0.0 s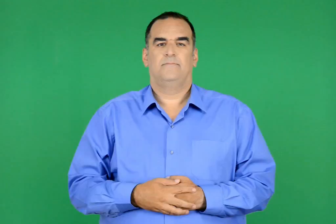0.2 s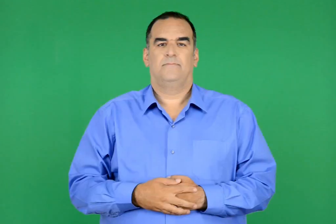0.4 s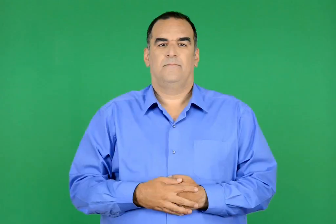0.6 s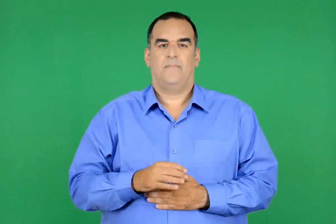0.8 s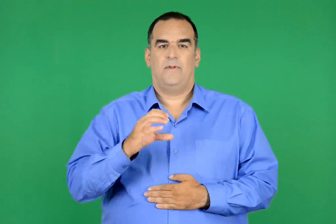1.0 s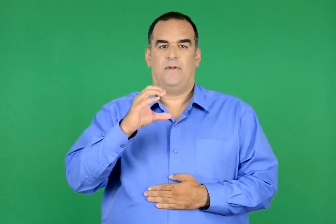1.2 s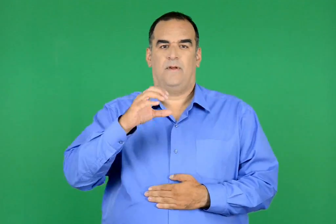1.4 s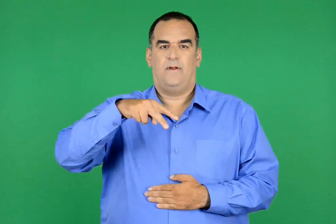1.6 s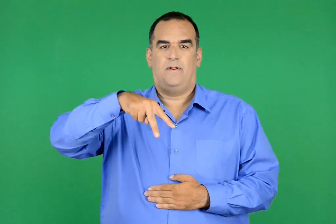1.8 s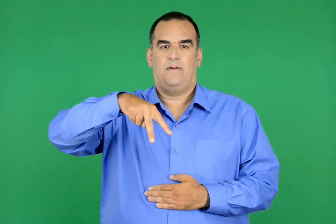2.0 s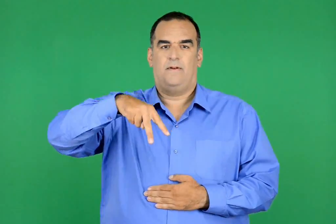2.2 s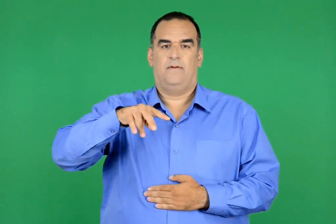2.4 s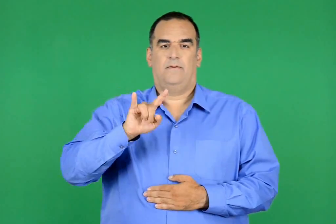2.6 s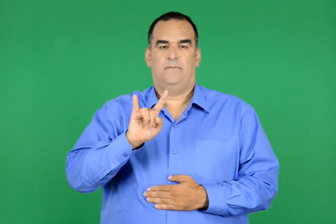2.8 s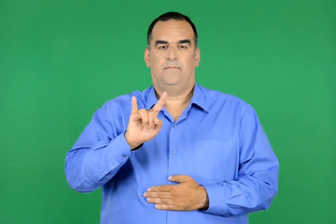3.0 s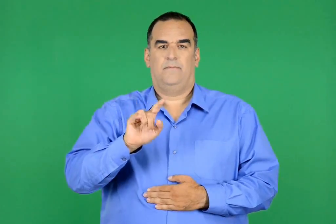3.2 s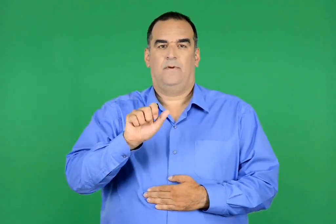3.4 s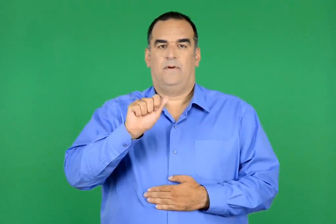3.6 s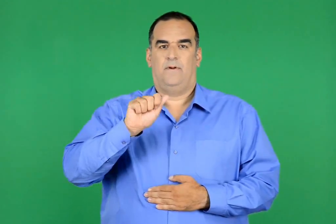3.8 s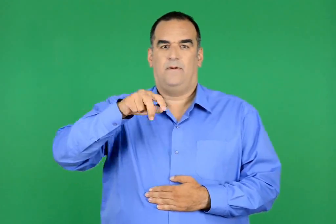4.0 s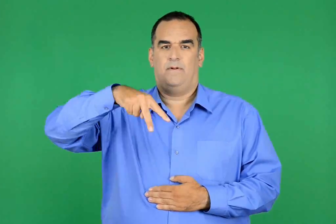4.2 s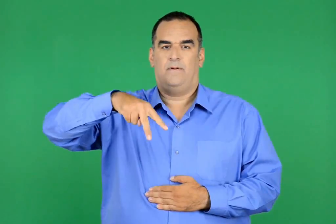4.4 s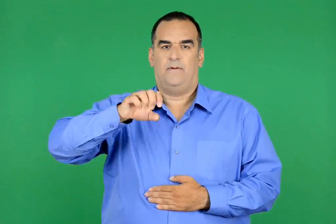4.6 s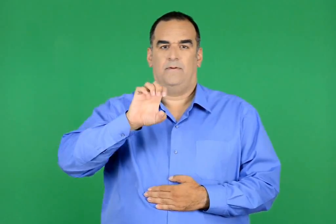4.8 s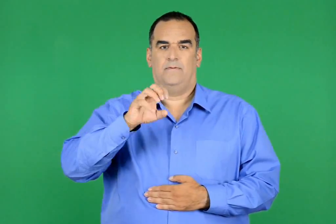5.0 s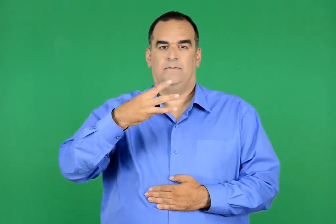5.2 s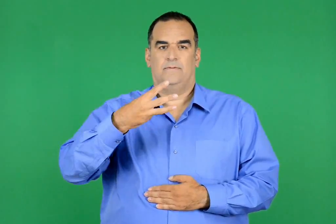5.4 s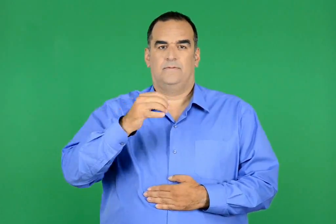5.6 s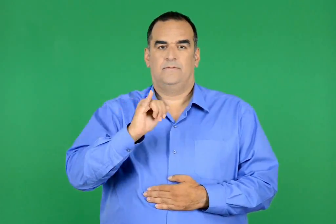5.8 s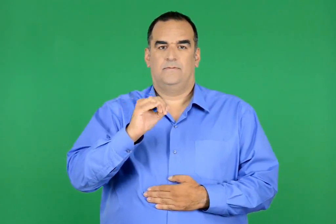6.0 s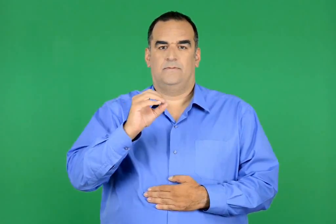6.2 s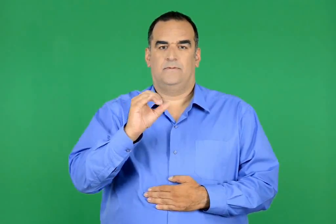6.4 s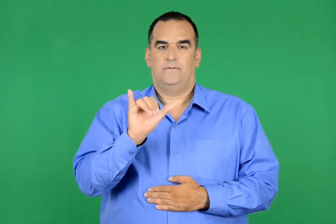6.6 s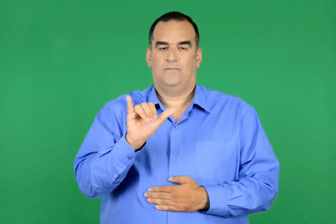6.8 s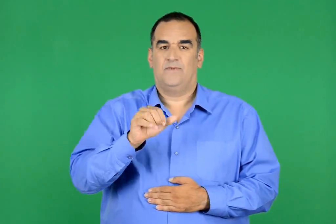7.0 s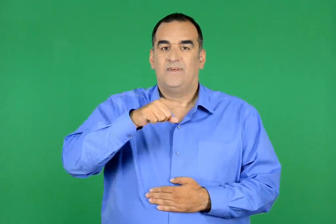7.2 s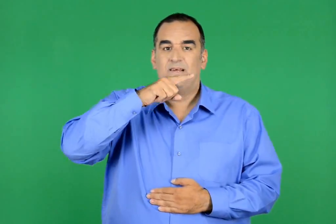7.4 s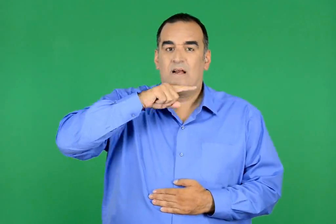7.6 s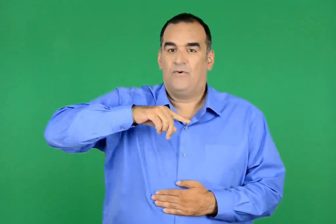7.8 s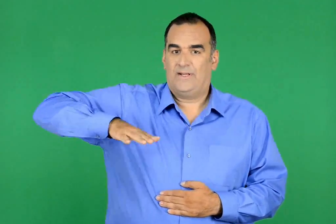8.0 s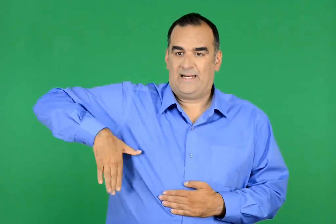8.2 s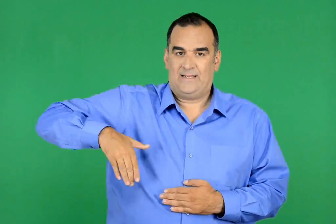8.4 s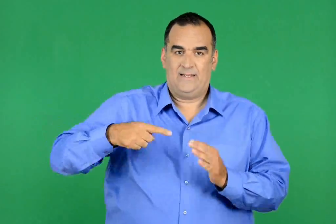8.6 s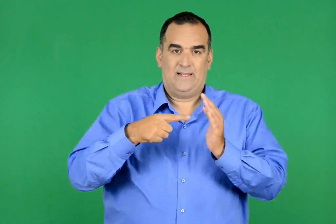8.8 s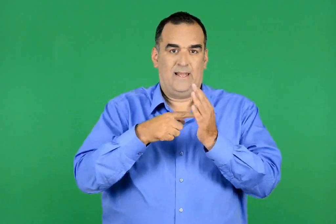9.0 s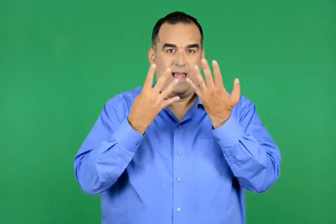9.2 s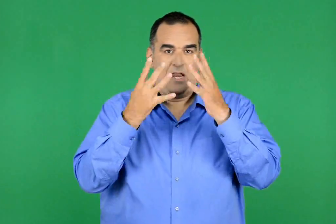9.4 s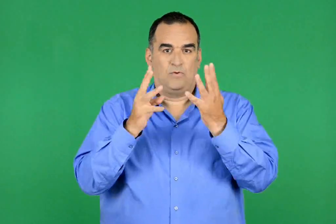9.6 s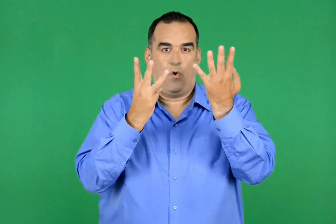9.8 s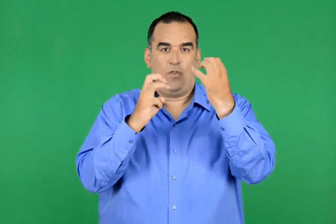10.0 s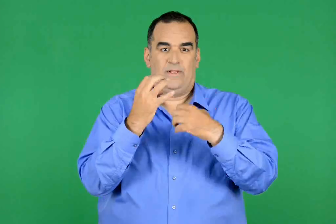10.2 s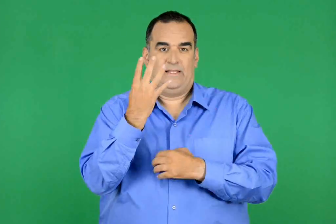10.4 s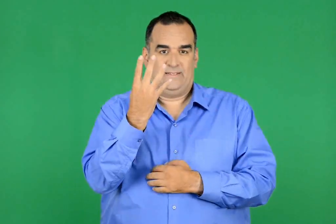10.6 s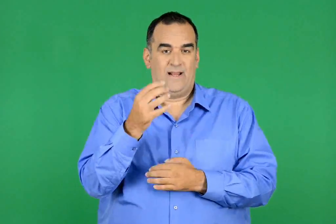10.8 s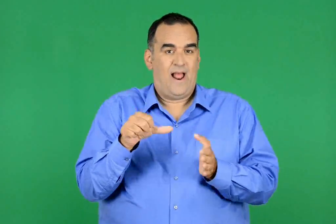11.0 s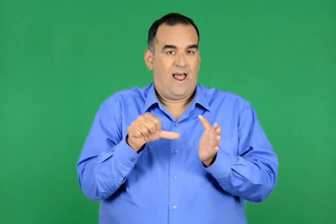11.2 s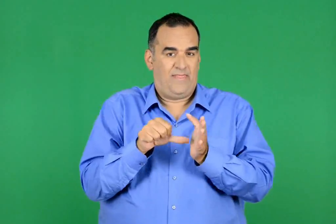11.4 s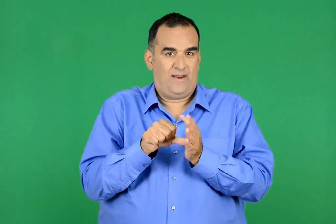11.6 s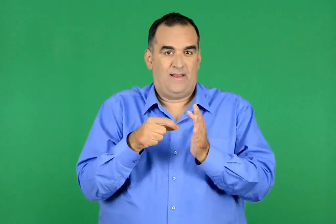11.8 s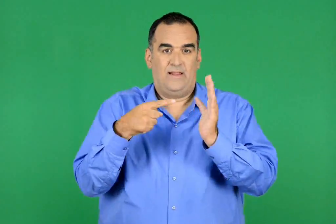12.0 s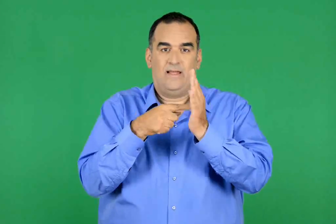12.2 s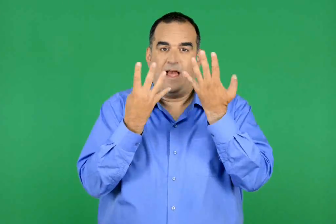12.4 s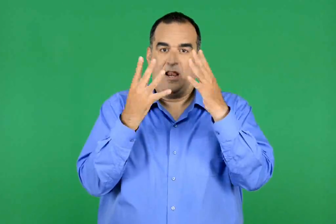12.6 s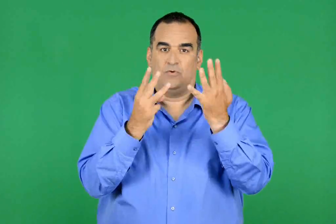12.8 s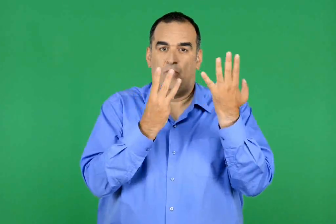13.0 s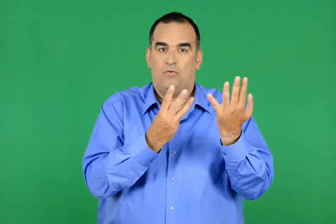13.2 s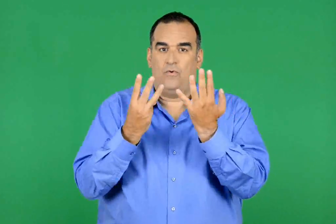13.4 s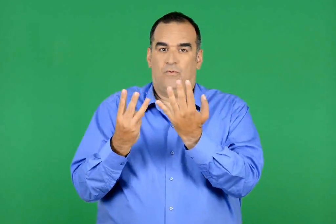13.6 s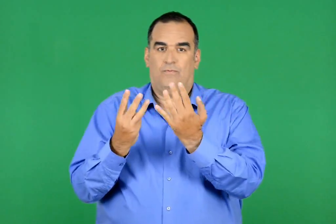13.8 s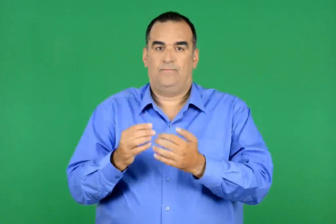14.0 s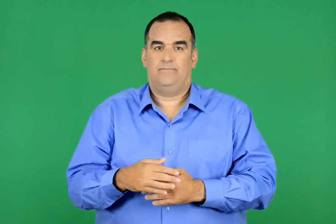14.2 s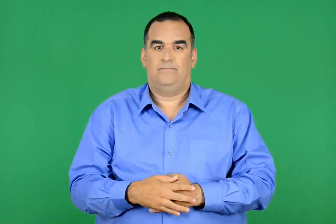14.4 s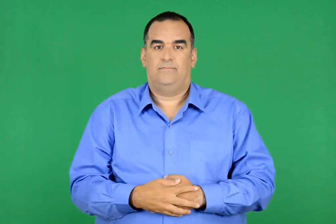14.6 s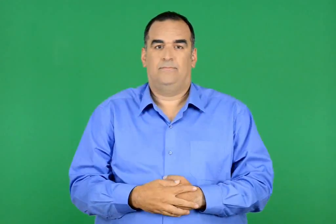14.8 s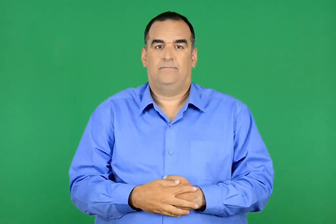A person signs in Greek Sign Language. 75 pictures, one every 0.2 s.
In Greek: έλλη αλεξίου ηράκλειο κρήτης 1984 αθήνα 1988
